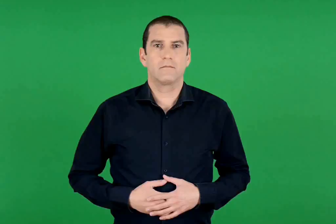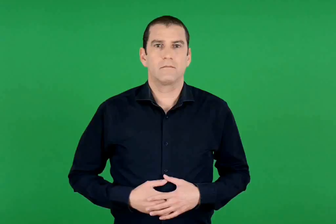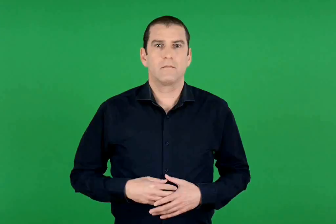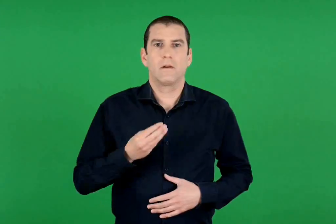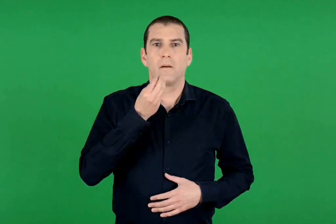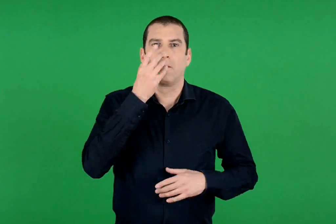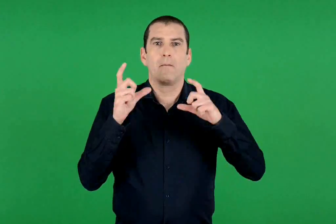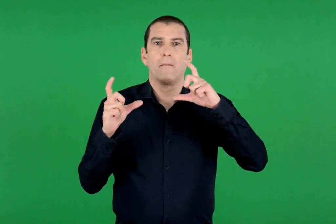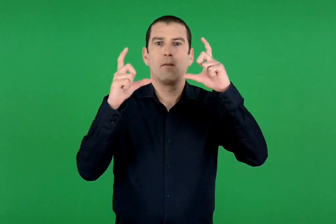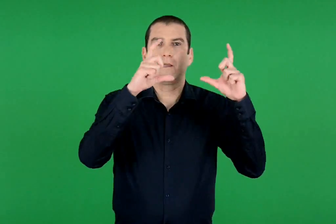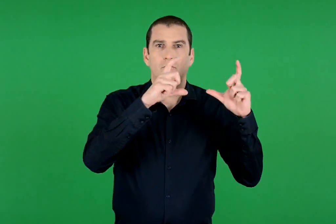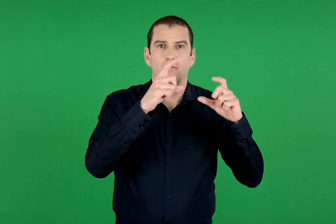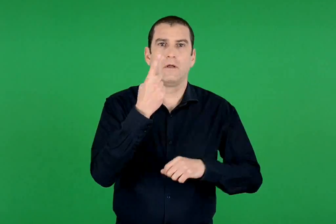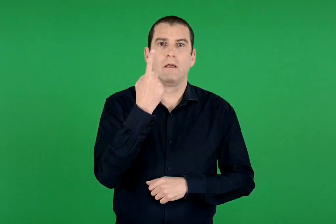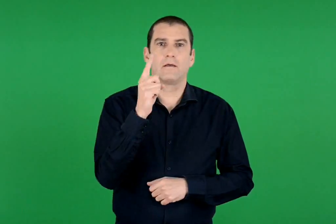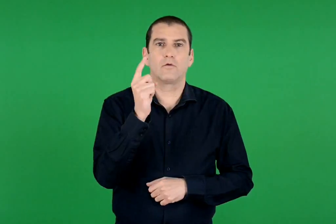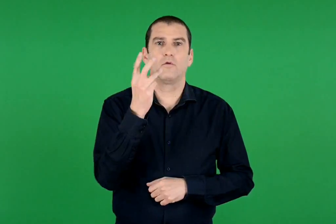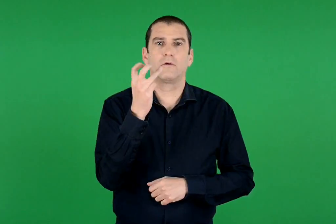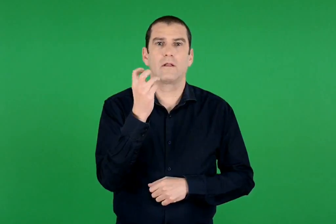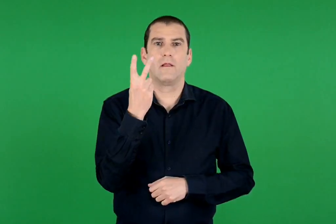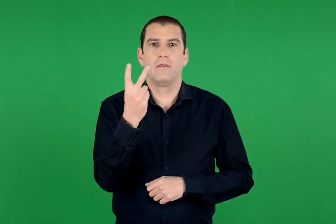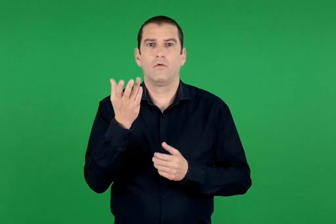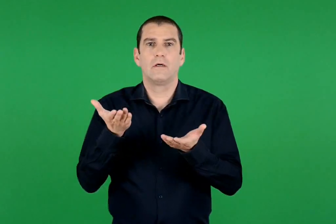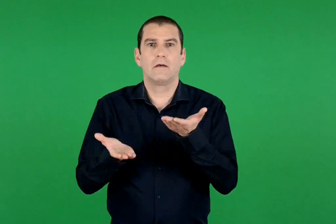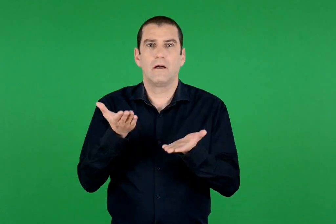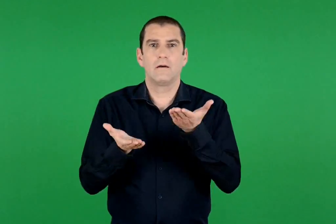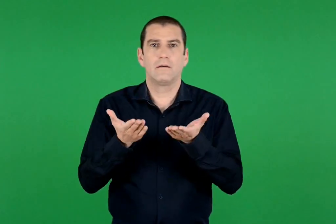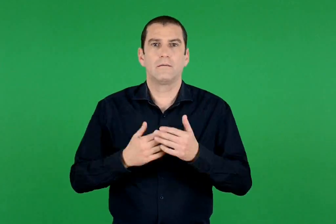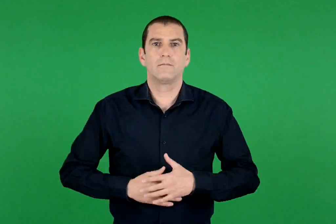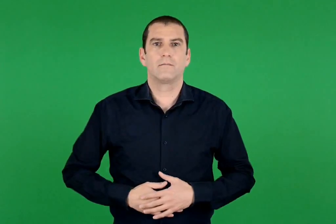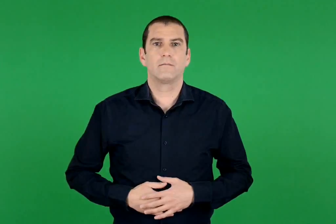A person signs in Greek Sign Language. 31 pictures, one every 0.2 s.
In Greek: μάιος 132
